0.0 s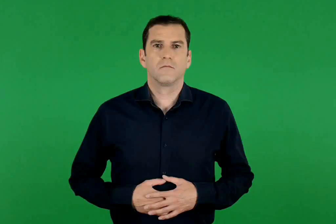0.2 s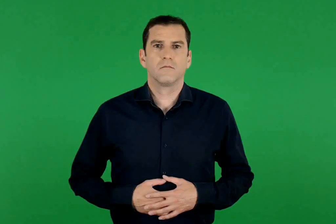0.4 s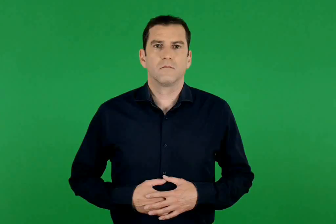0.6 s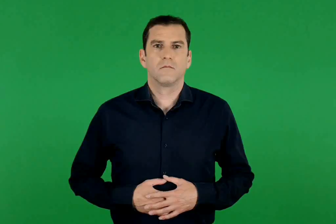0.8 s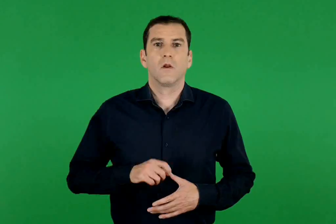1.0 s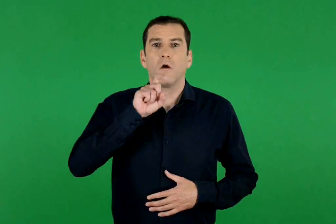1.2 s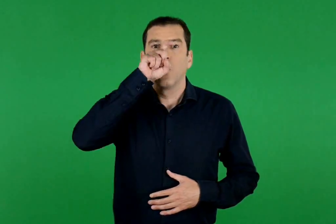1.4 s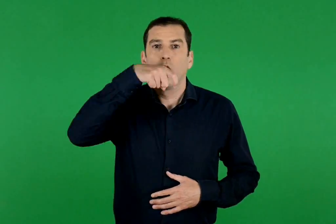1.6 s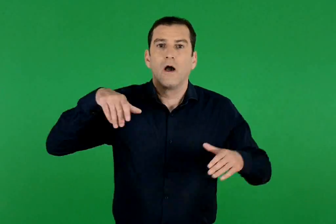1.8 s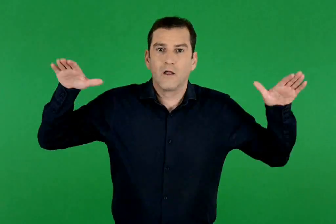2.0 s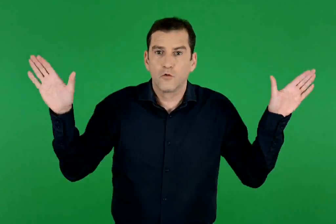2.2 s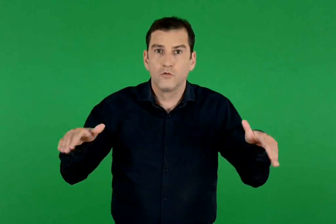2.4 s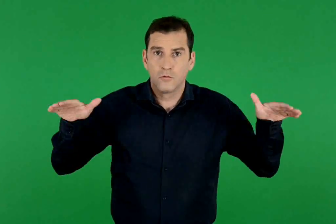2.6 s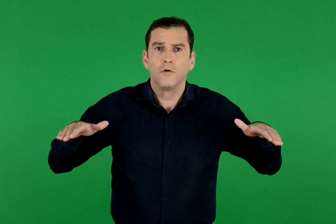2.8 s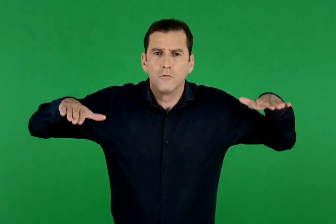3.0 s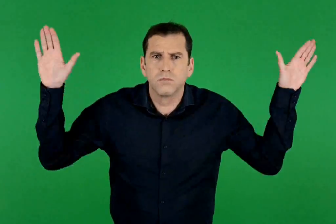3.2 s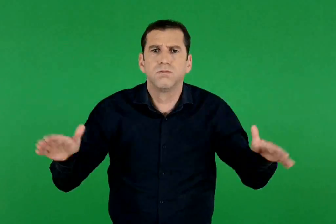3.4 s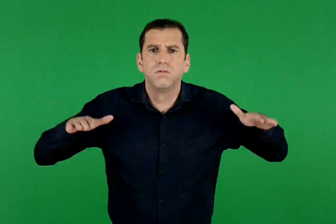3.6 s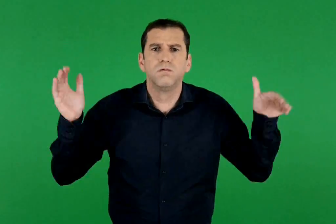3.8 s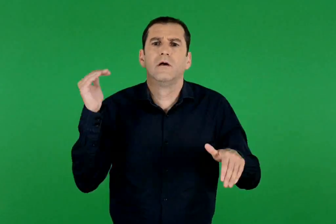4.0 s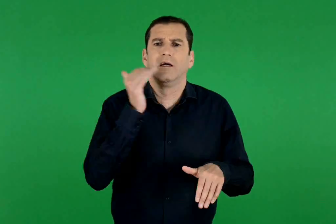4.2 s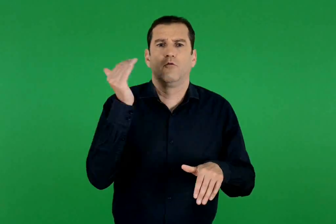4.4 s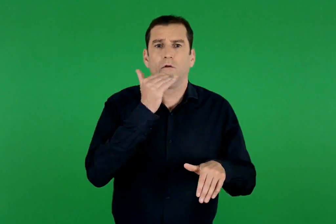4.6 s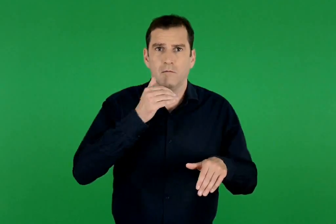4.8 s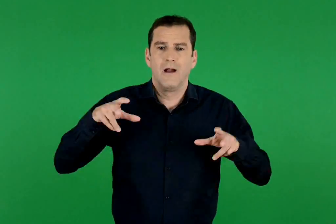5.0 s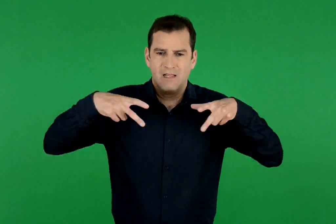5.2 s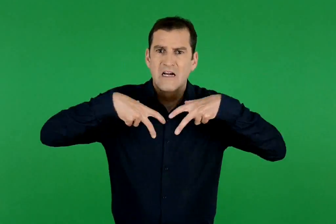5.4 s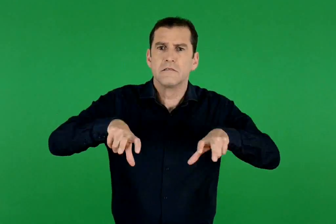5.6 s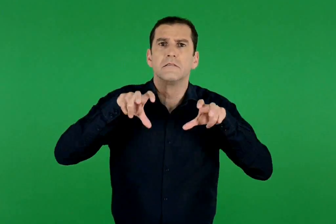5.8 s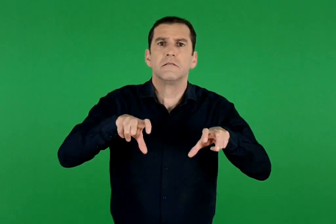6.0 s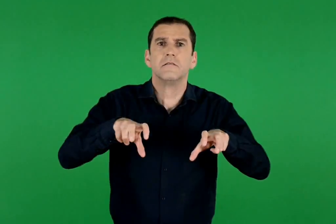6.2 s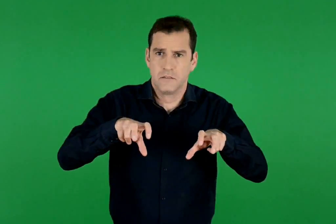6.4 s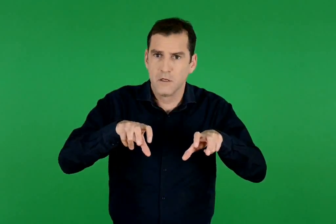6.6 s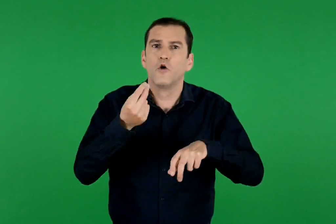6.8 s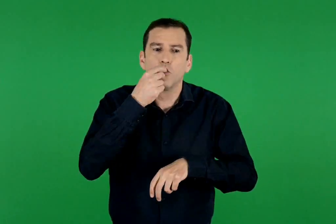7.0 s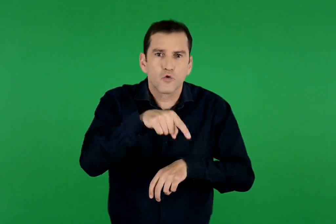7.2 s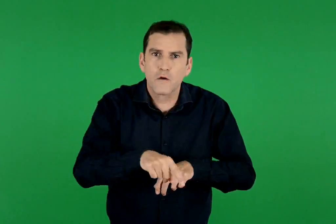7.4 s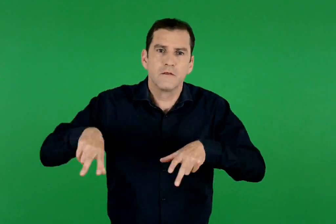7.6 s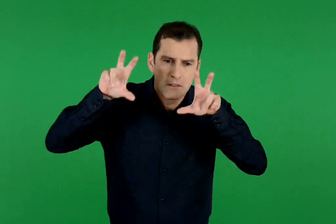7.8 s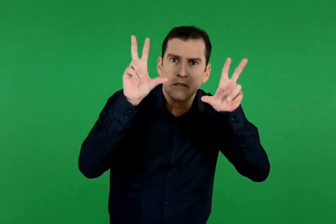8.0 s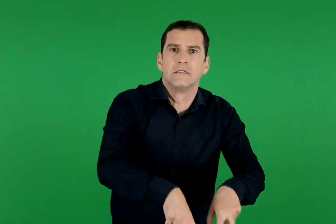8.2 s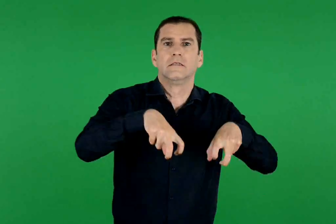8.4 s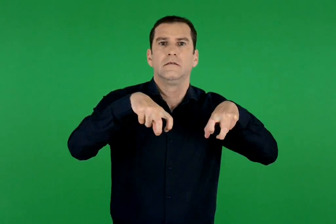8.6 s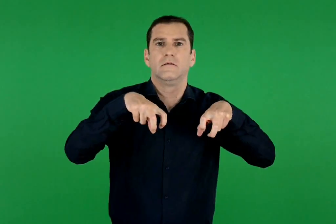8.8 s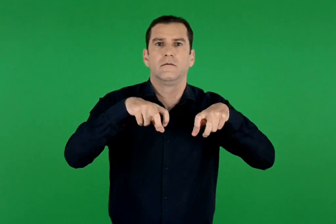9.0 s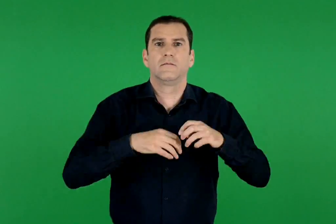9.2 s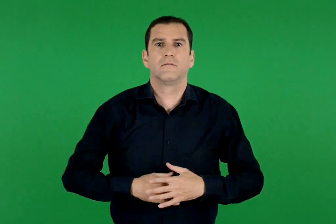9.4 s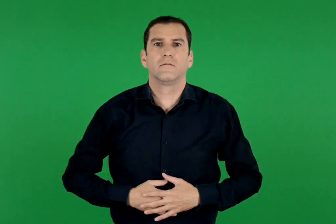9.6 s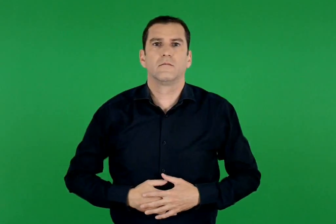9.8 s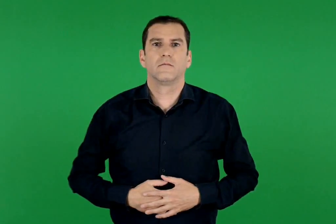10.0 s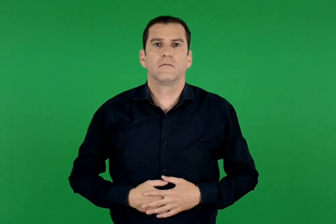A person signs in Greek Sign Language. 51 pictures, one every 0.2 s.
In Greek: ο αϊτός πετά γρήγορα και με τα δυνατά νύχια του αρπάζει την τροφή του
